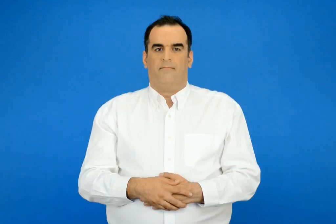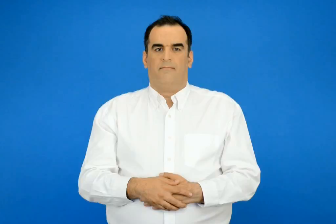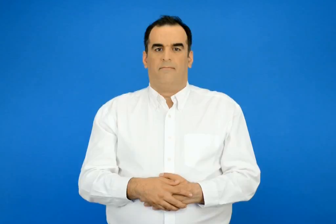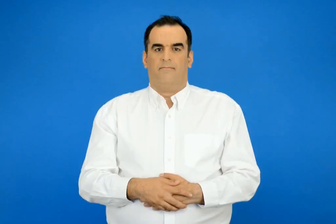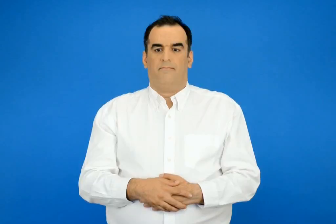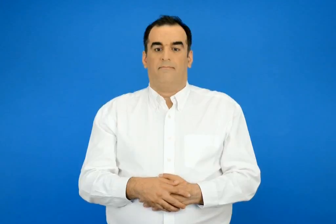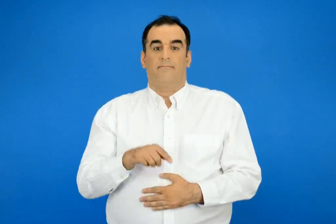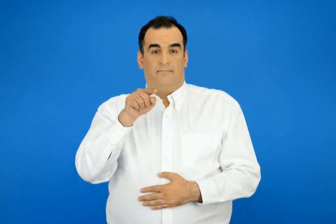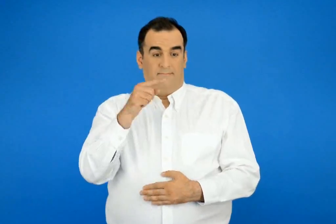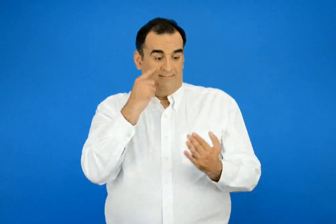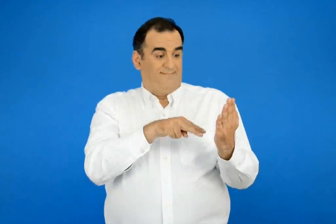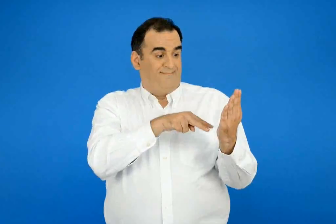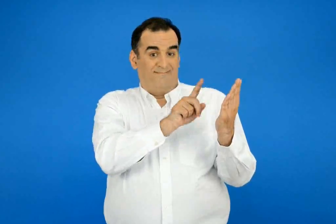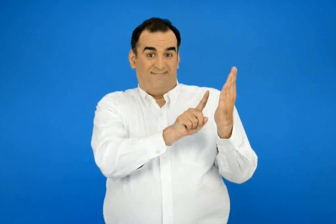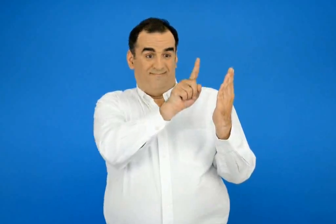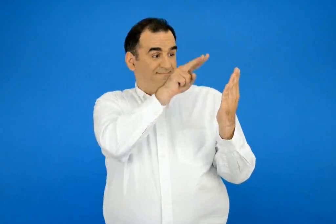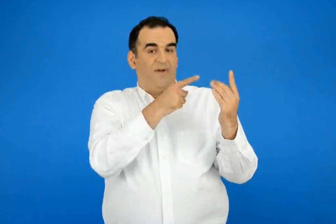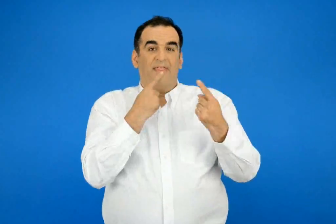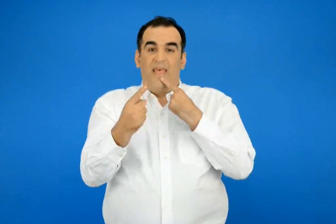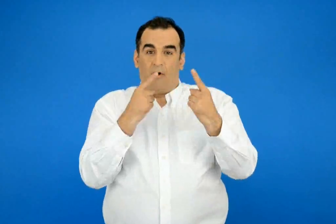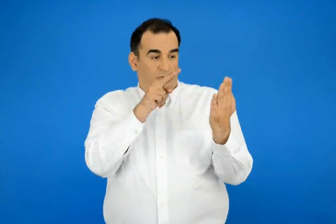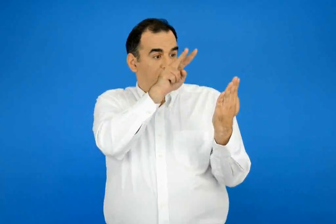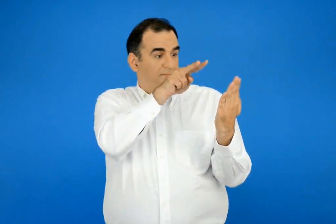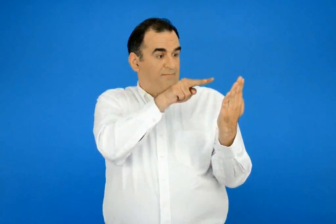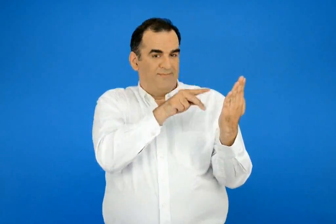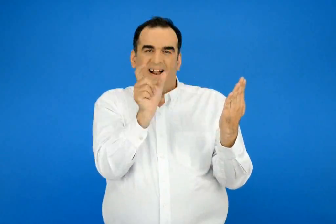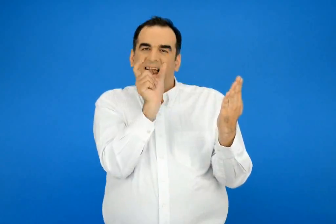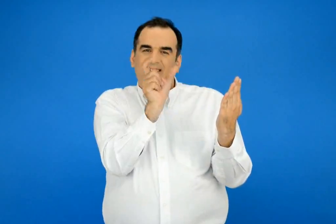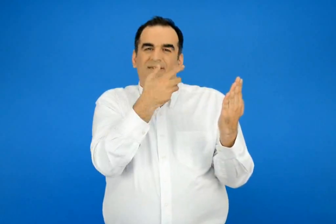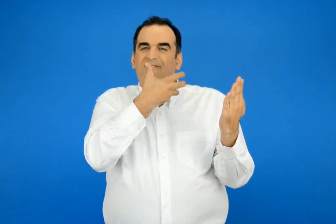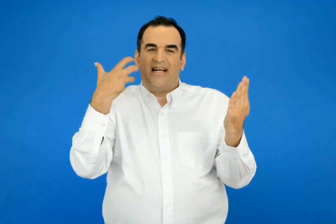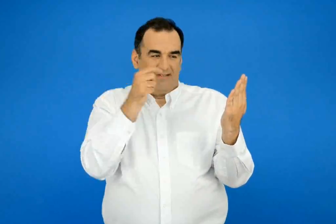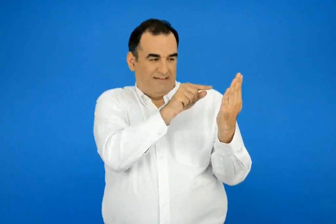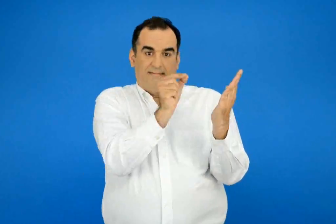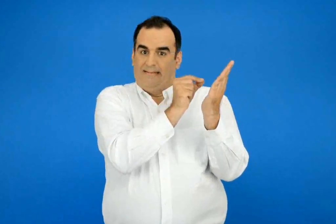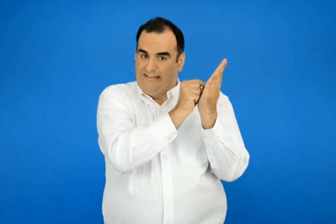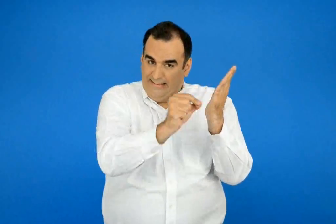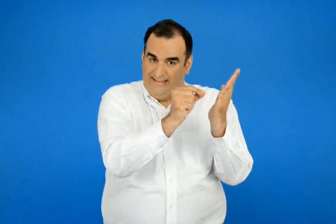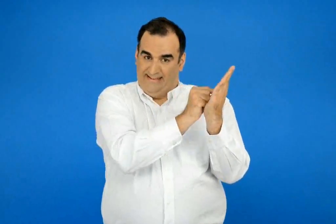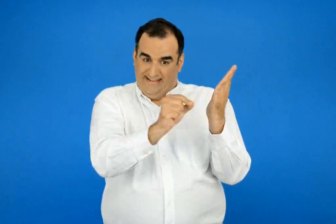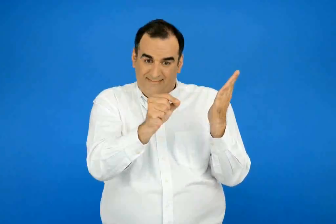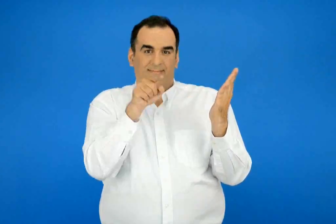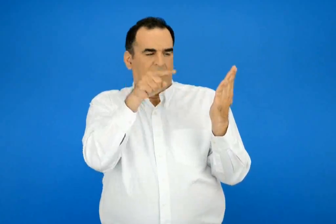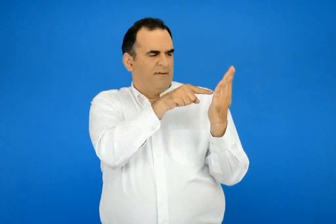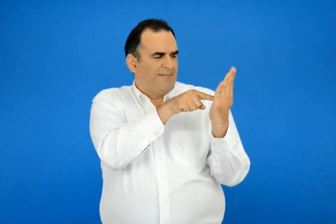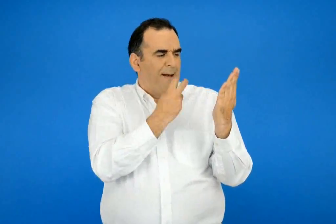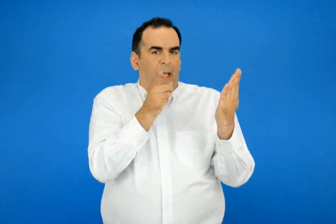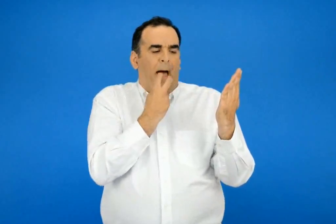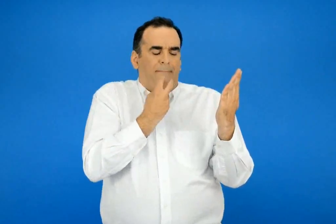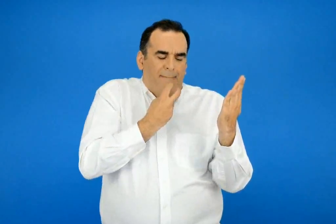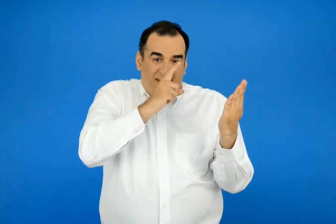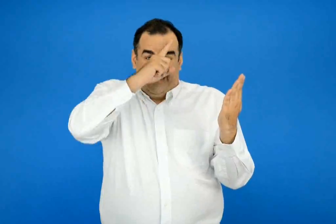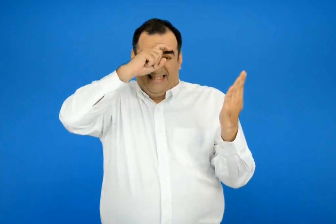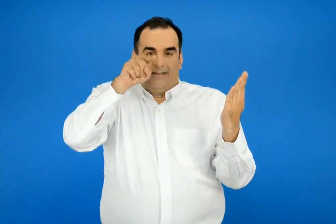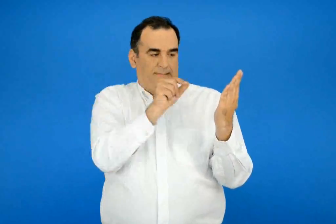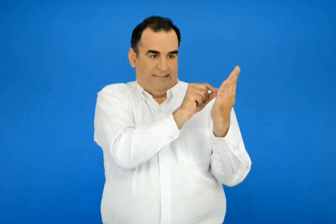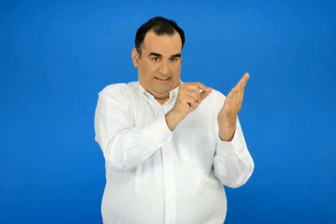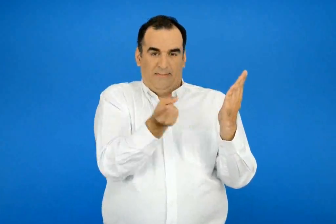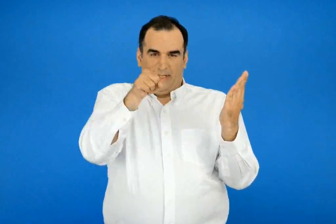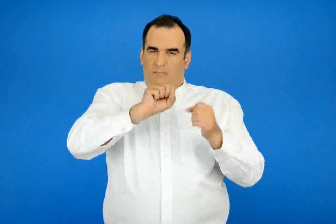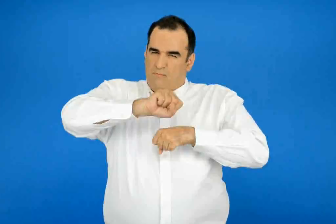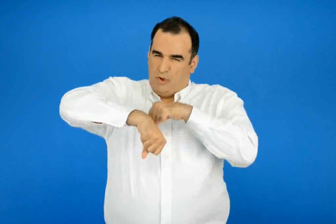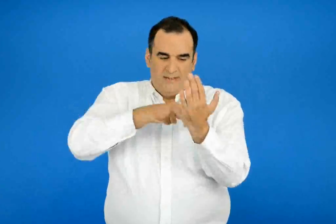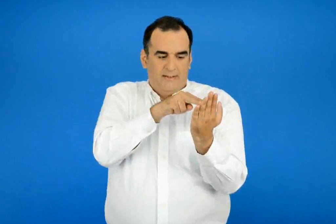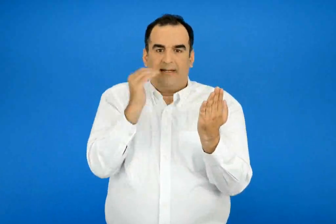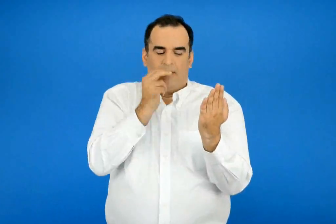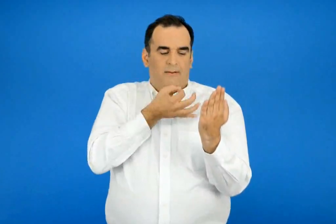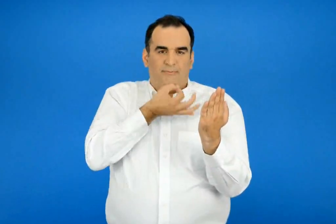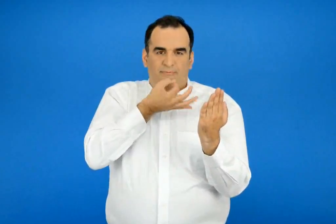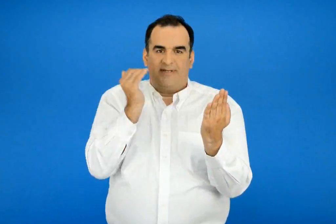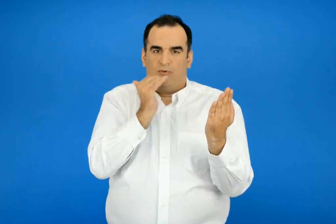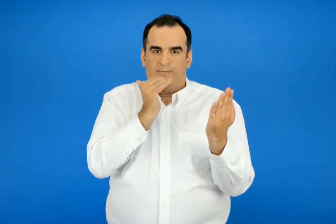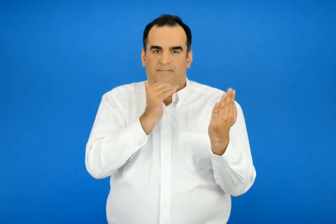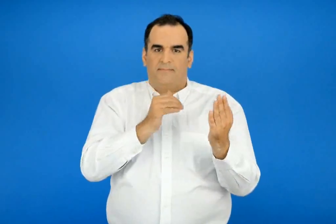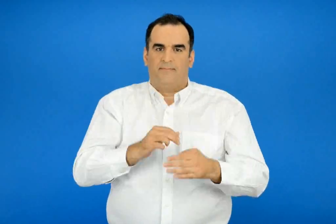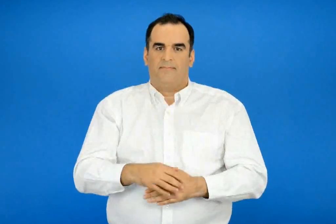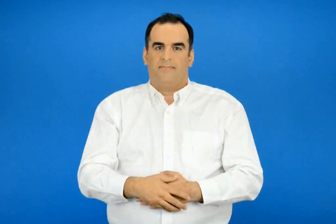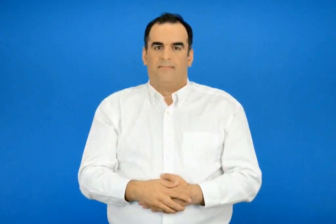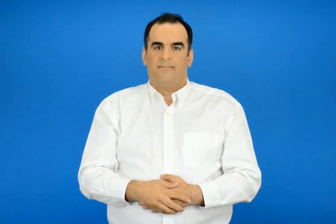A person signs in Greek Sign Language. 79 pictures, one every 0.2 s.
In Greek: υπογράμμισε στον παραπάνω διάλογο όσες φράσεις νομίζεις πως μπερδεύουν τη γλώσσα σου έπειτα προσπάθησε να τις διαβάσεις γρηγορά
